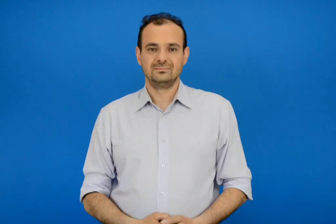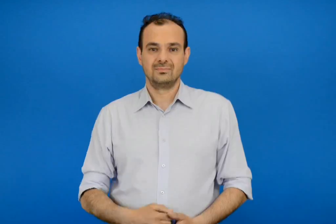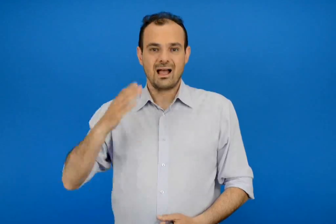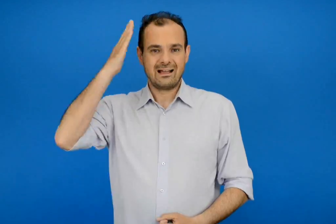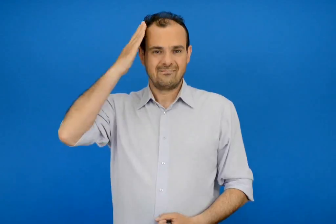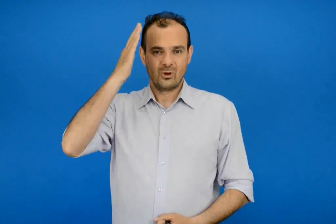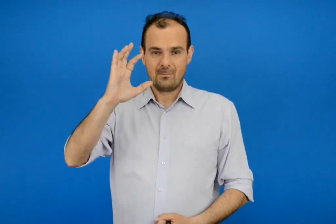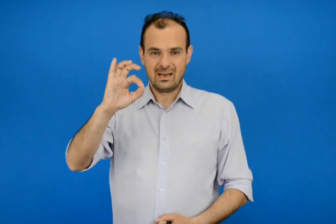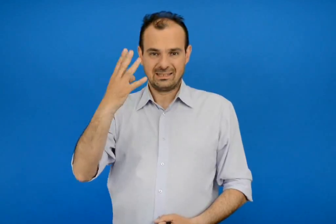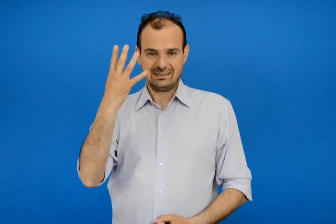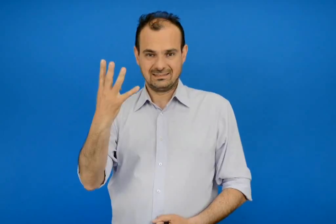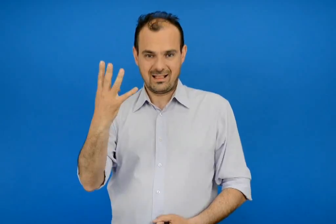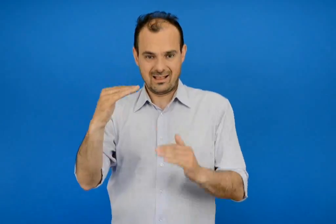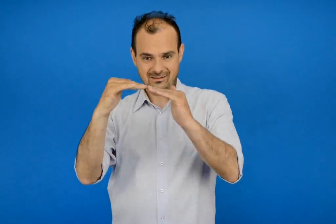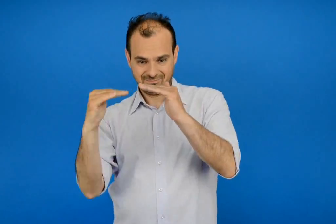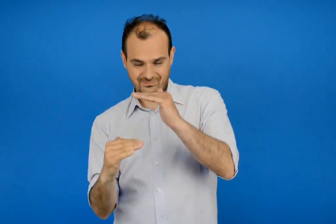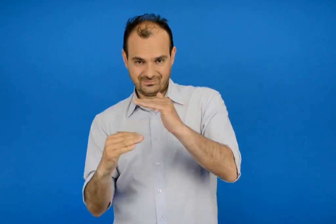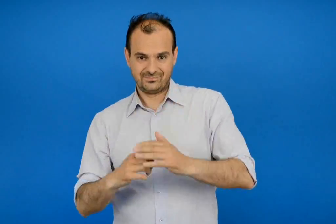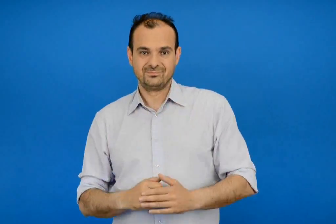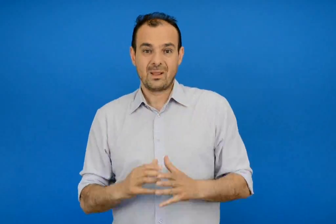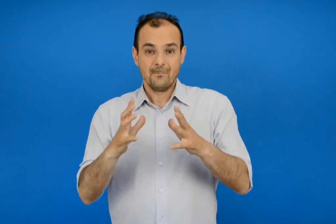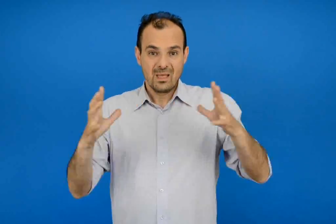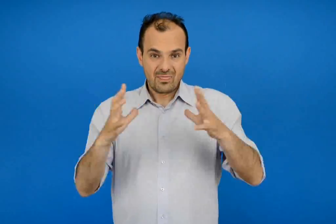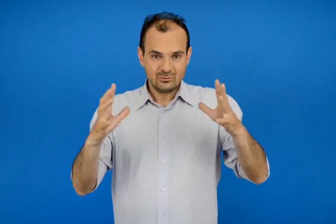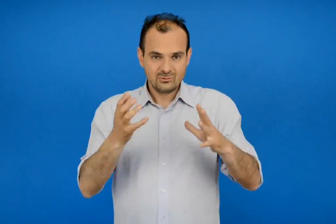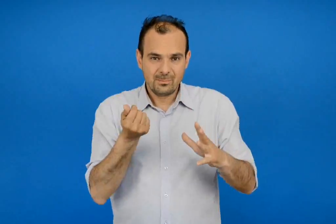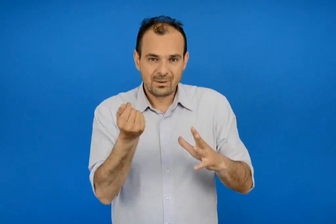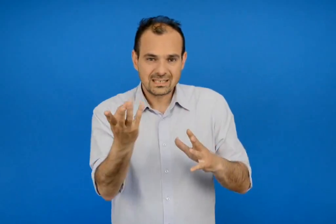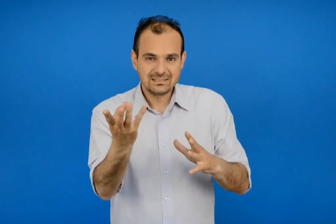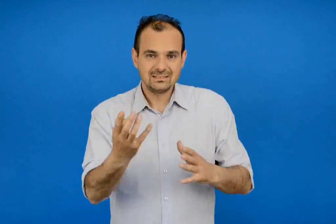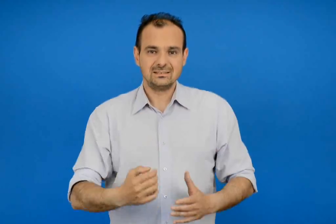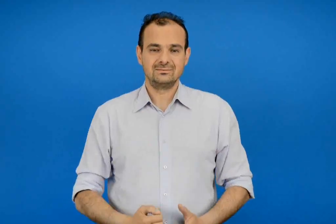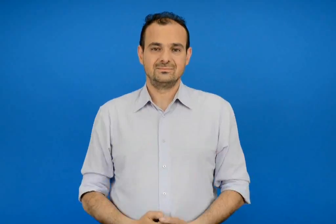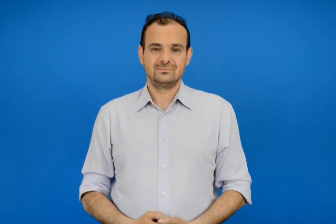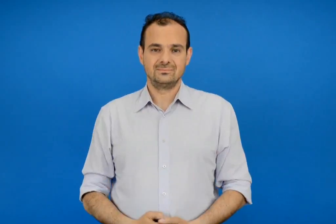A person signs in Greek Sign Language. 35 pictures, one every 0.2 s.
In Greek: κεφάλαιο 54ο μέτρηση μεγεθών
